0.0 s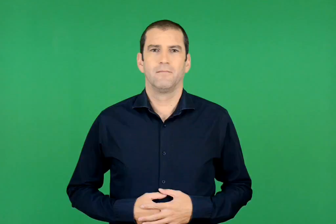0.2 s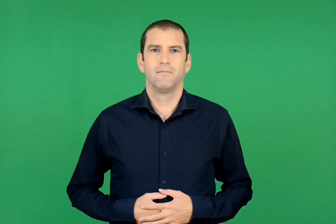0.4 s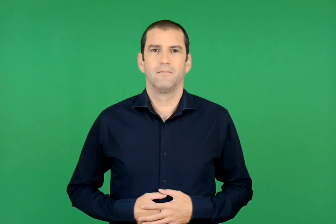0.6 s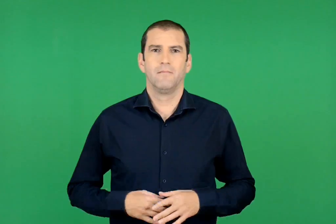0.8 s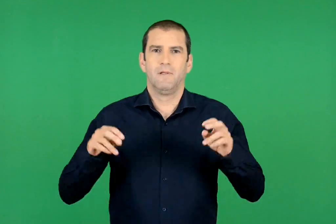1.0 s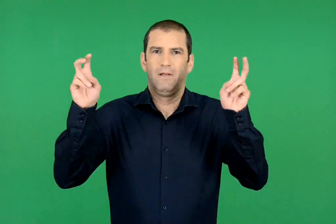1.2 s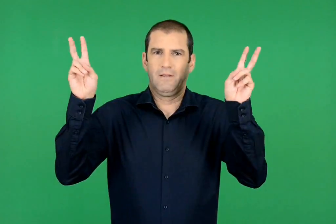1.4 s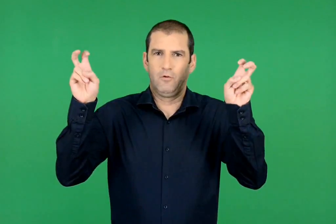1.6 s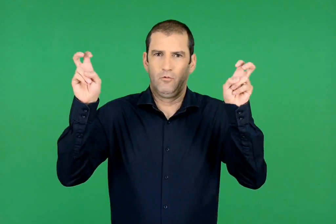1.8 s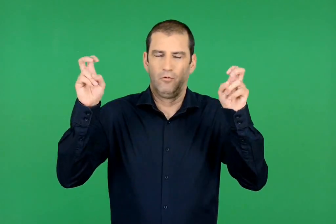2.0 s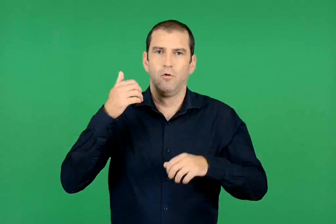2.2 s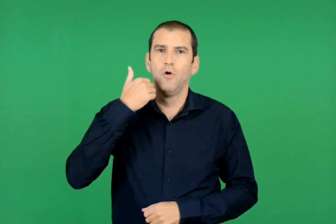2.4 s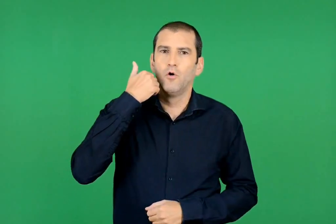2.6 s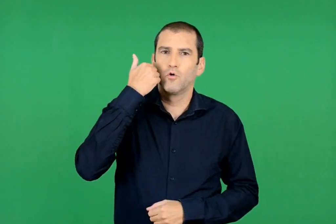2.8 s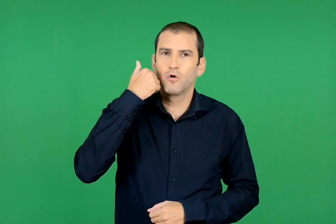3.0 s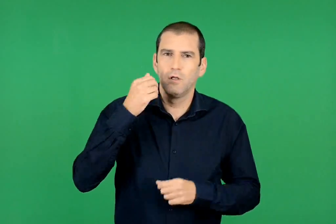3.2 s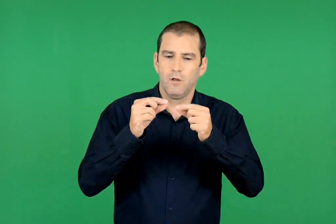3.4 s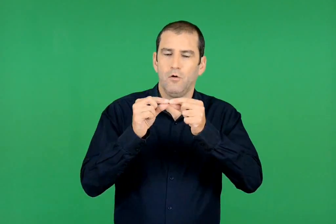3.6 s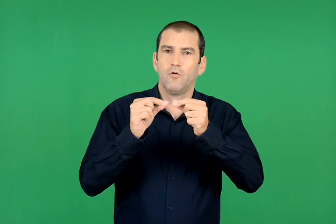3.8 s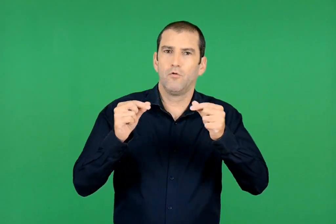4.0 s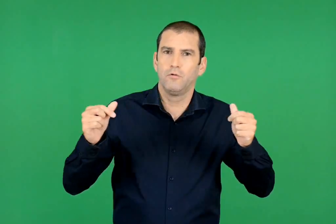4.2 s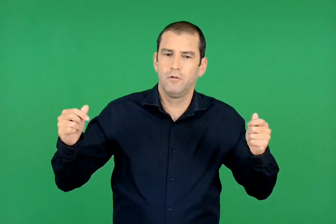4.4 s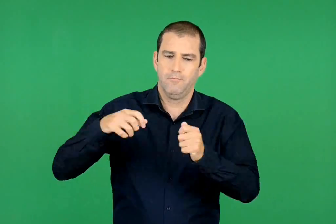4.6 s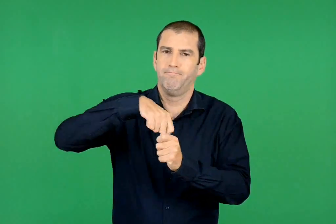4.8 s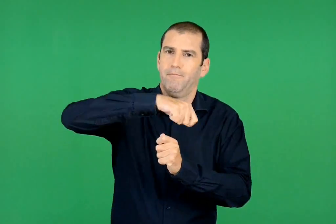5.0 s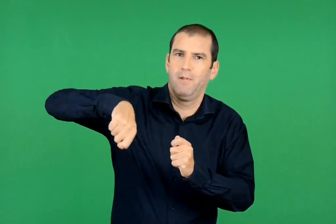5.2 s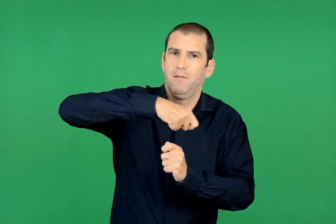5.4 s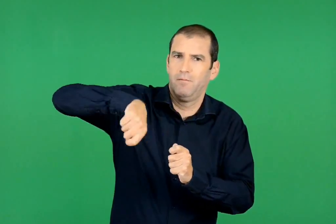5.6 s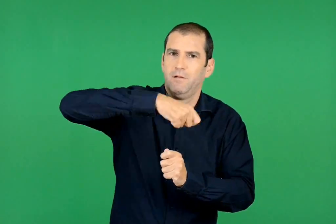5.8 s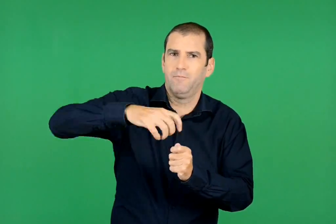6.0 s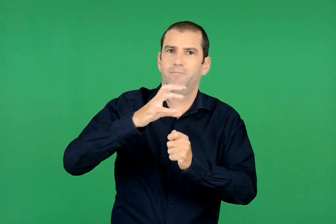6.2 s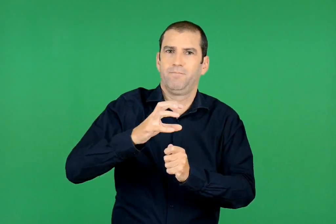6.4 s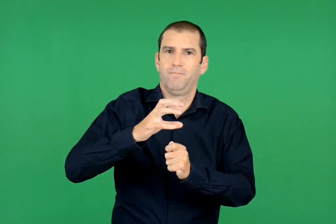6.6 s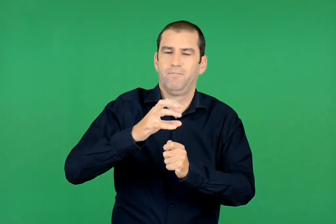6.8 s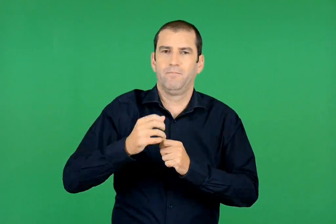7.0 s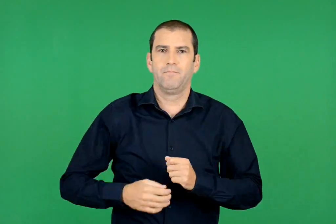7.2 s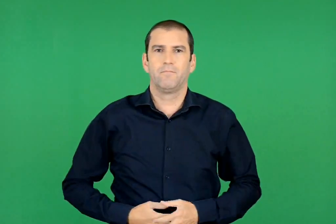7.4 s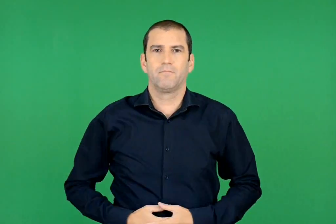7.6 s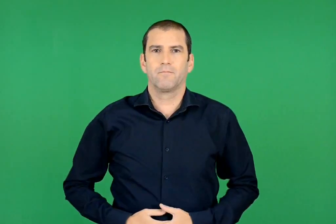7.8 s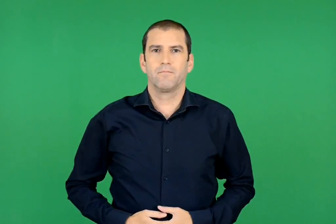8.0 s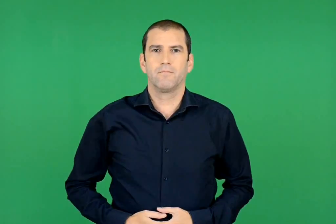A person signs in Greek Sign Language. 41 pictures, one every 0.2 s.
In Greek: κόκκινη κλωστή δεμένη
